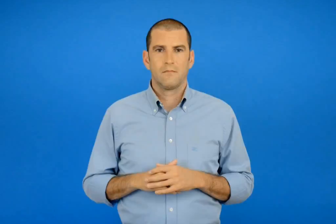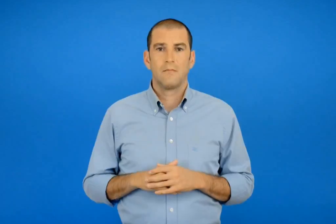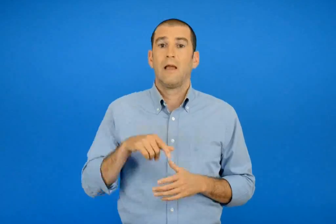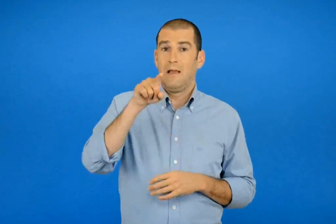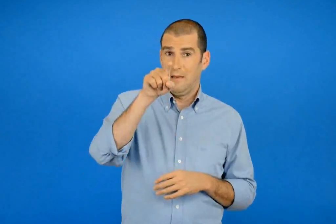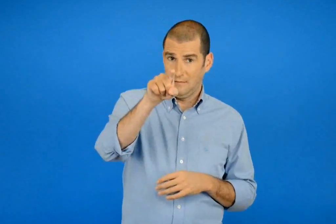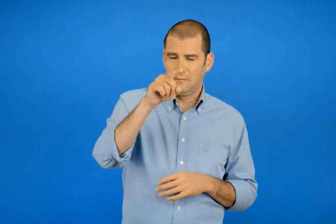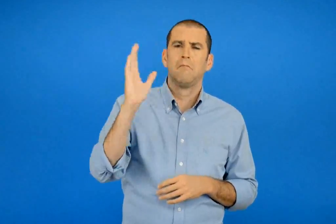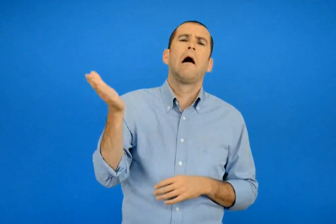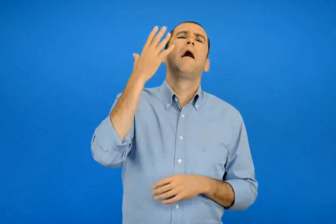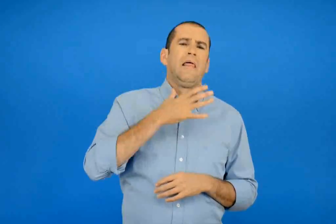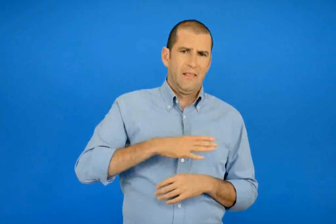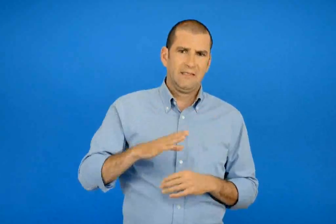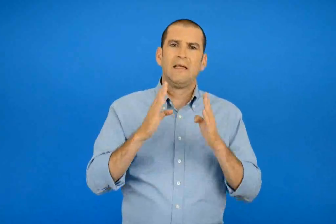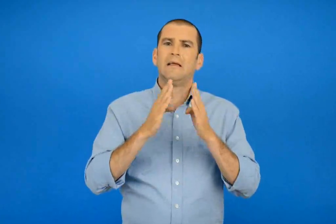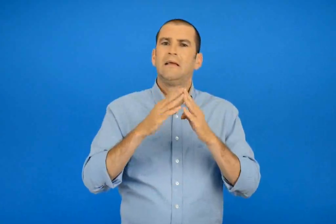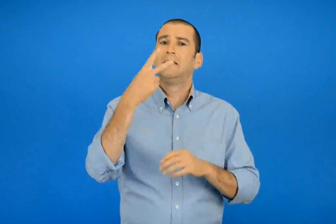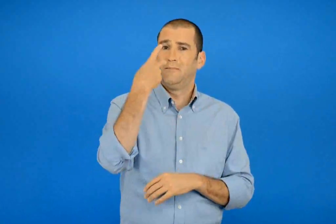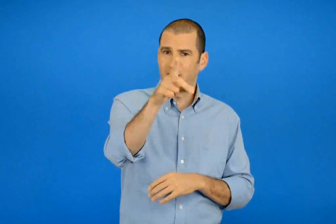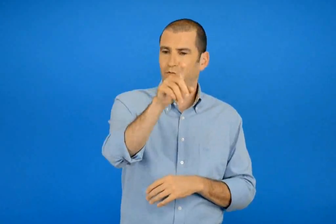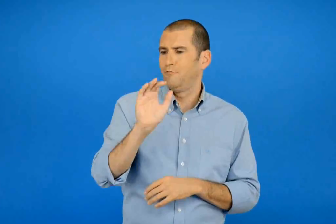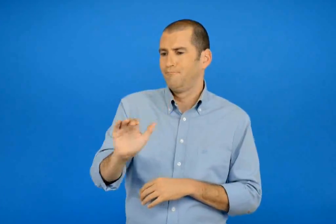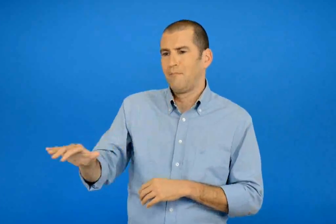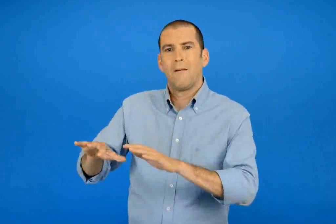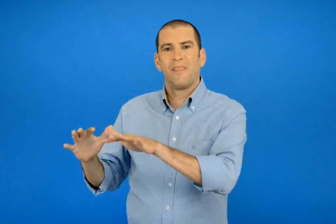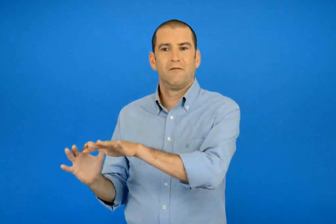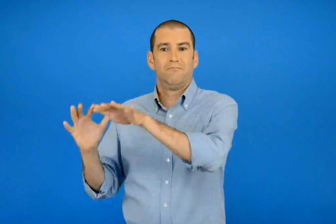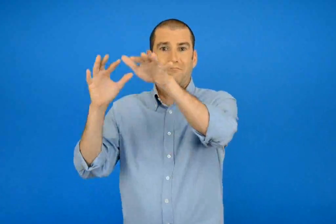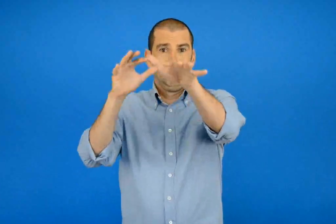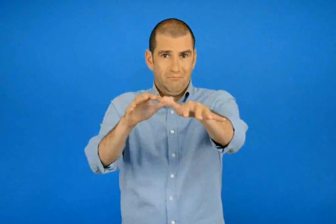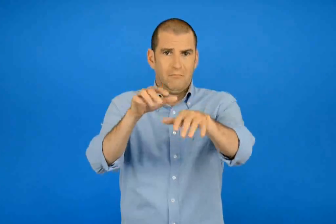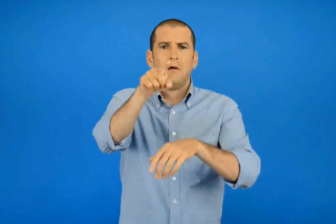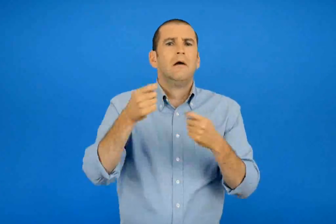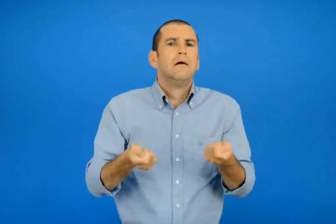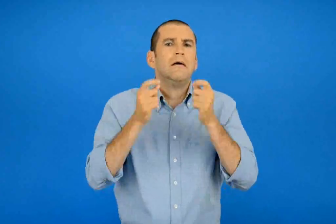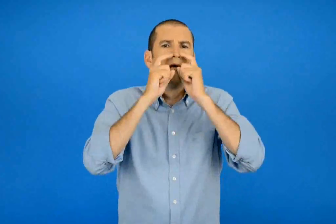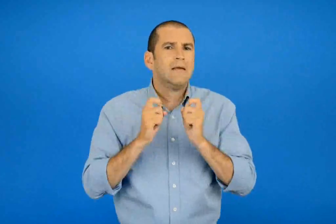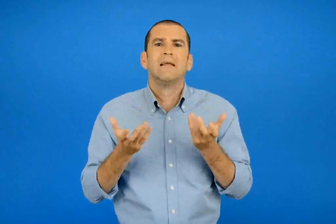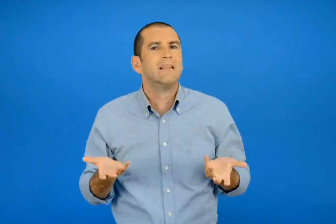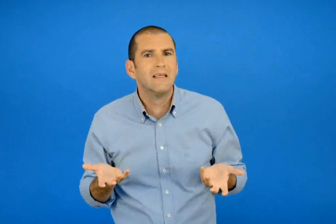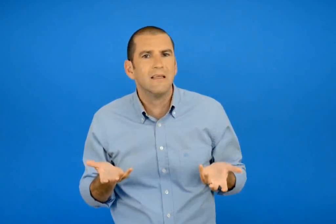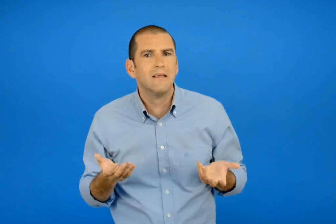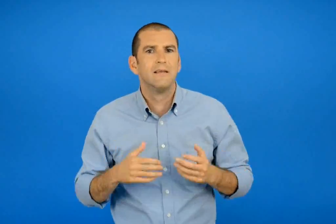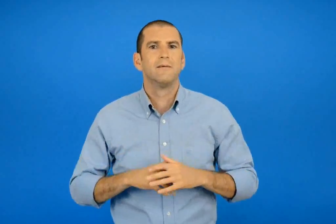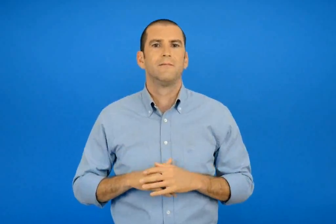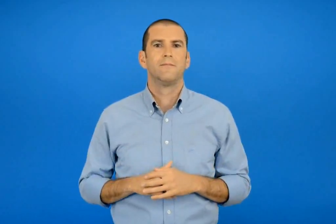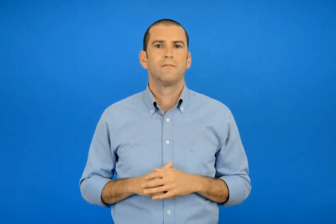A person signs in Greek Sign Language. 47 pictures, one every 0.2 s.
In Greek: εσύ αν ήθελες να καλέσεις παιδιά στο σπίτι σου τι θα έκανες ;
